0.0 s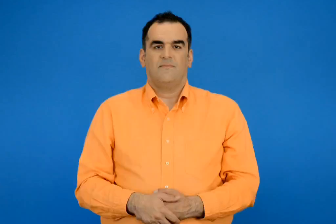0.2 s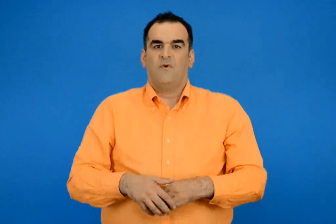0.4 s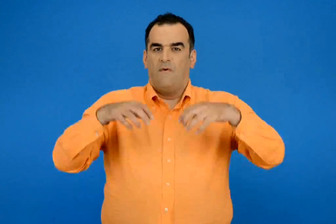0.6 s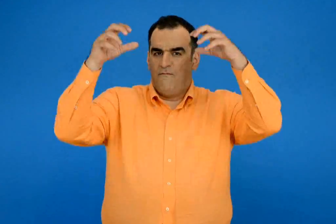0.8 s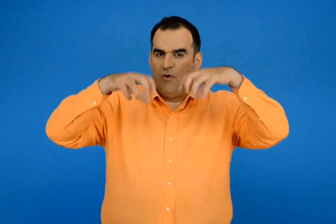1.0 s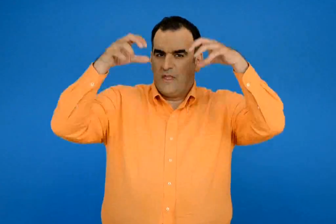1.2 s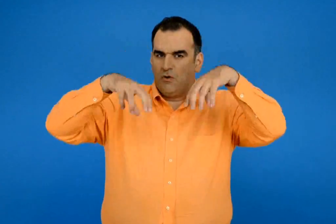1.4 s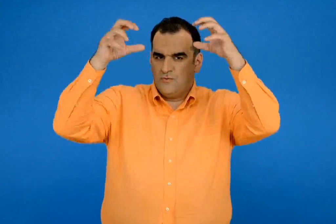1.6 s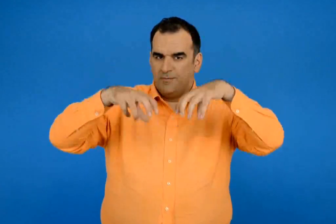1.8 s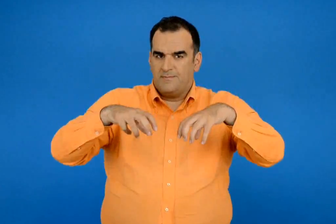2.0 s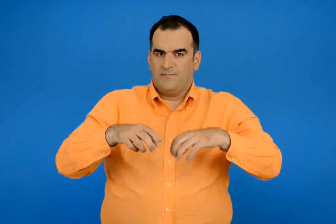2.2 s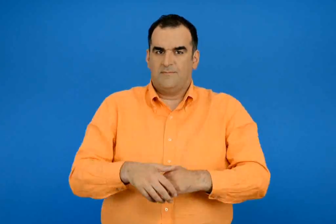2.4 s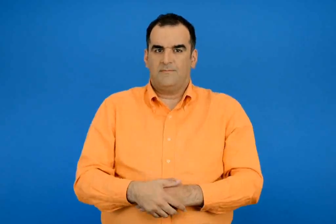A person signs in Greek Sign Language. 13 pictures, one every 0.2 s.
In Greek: βροχερός
